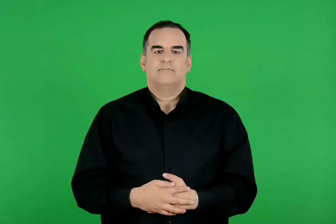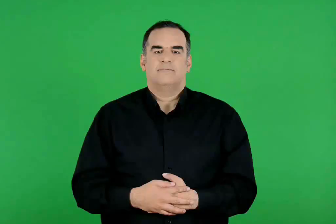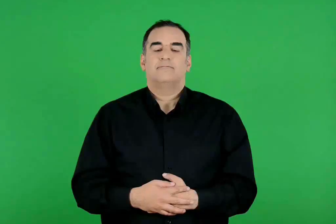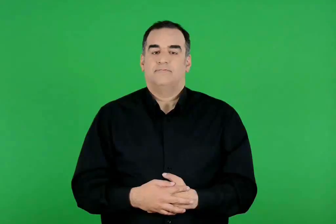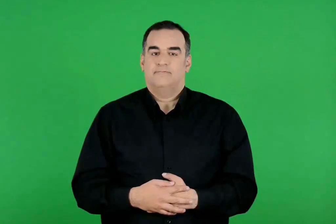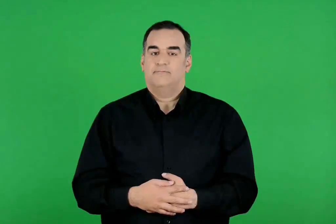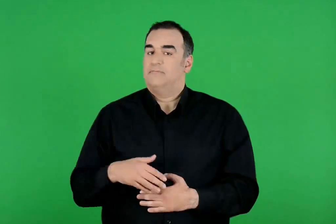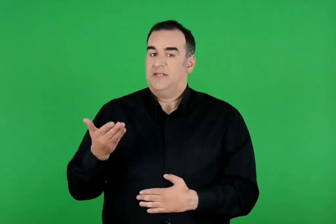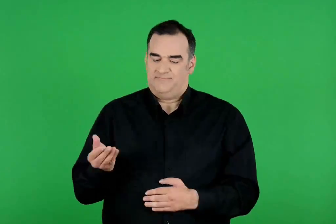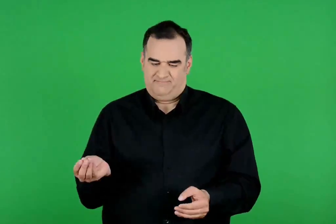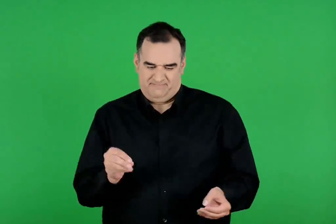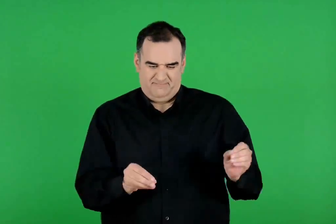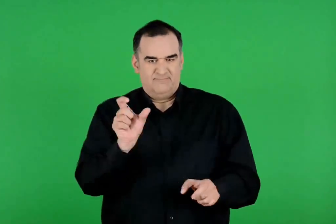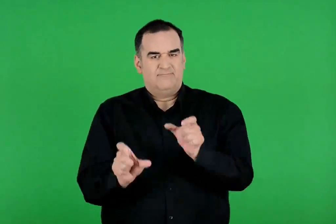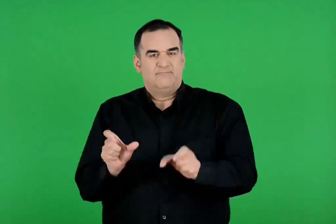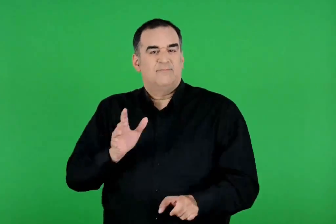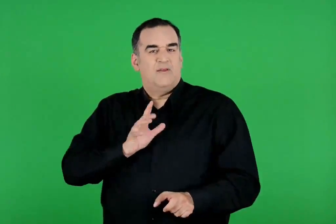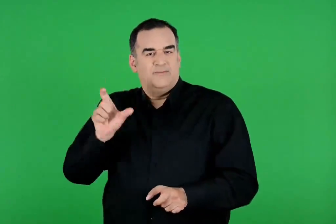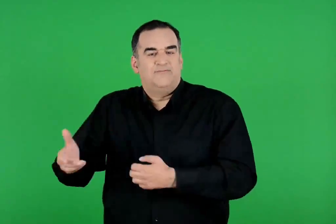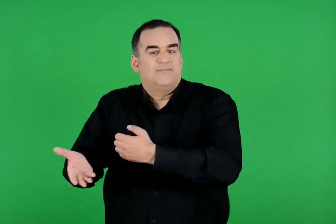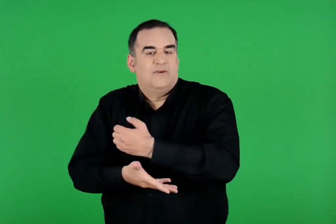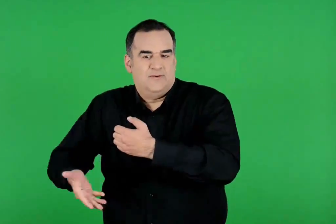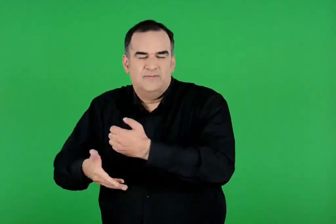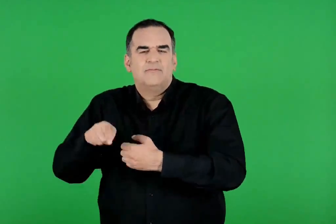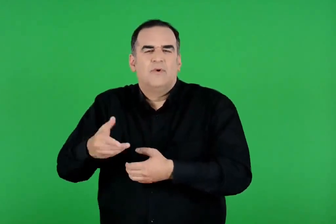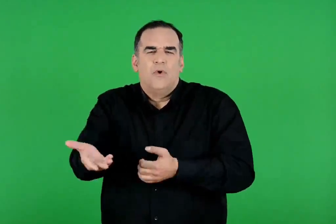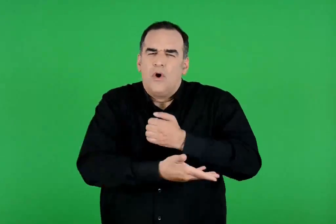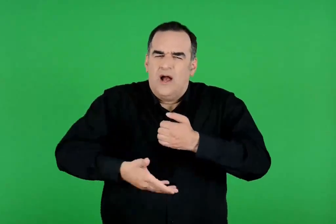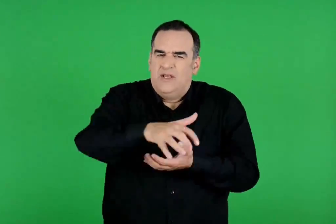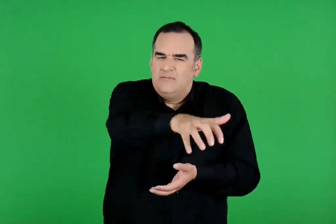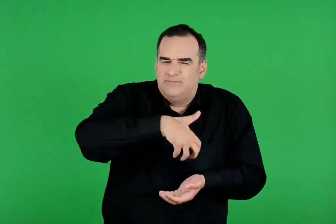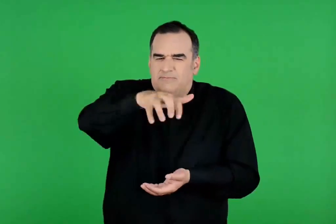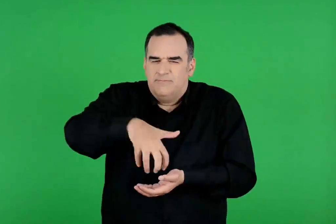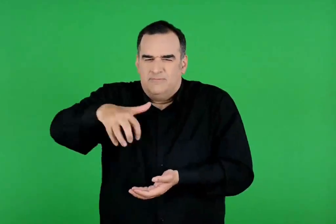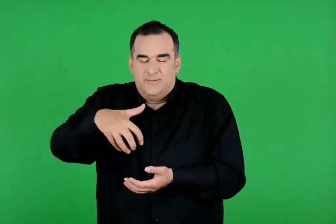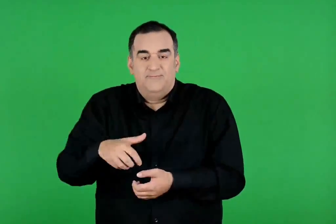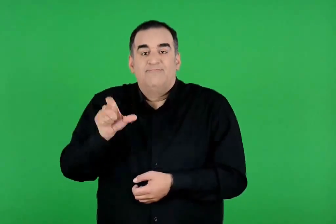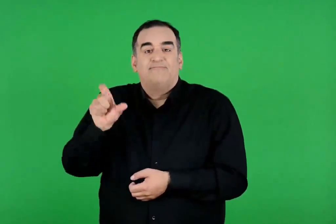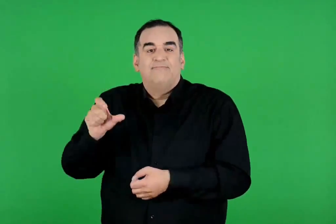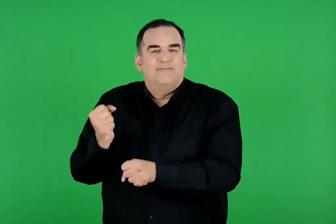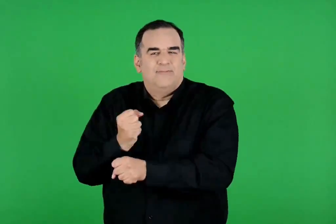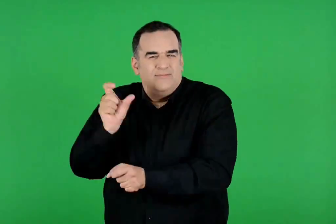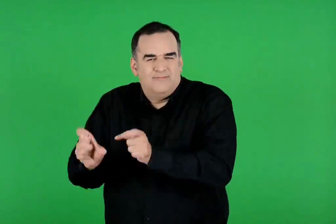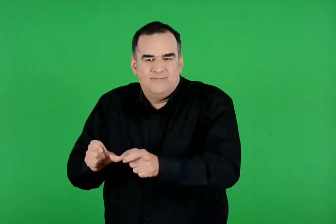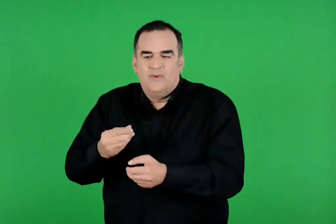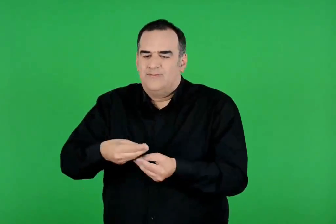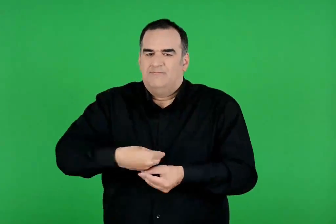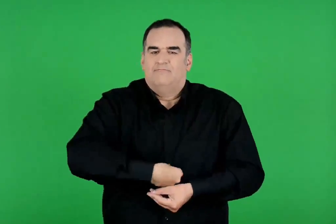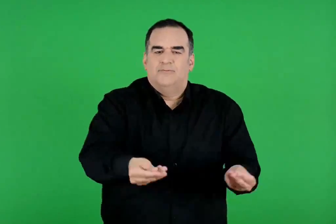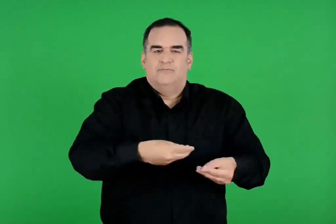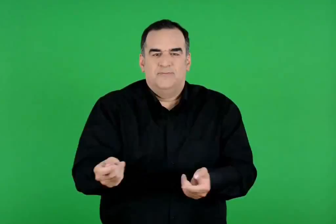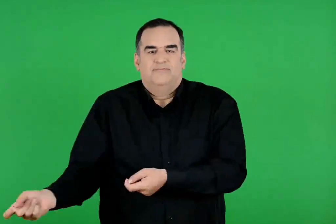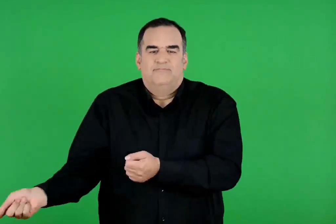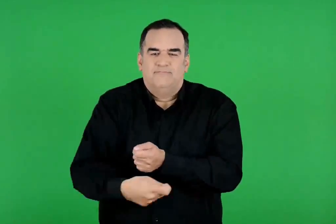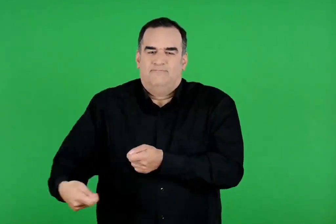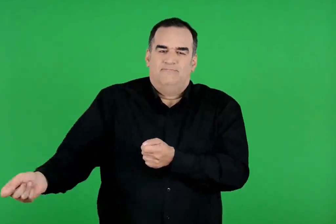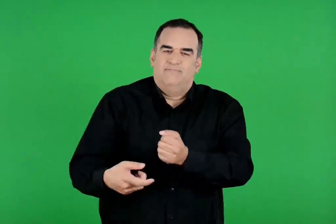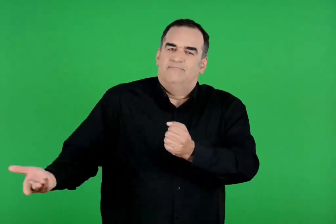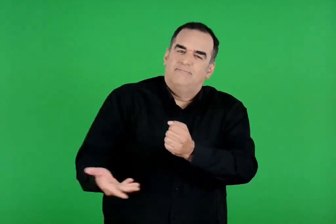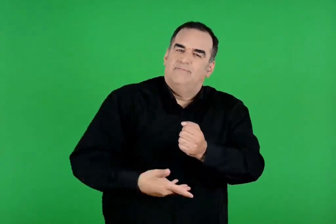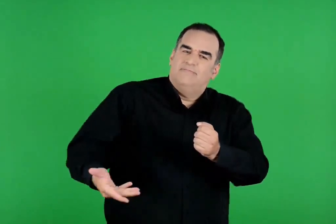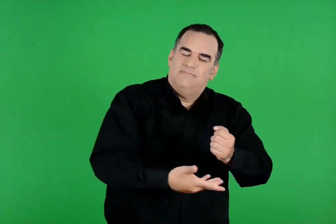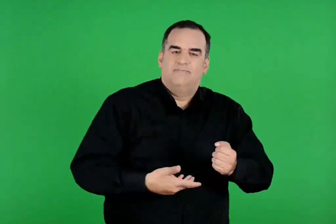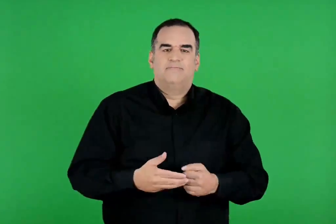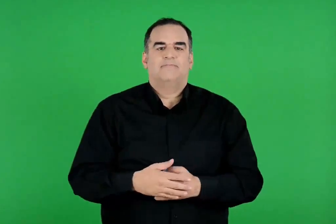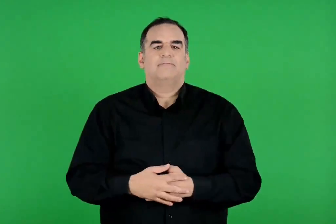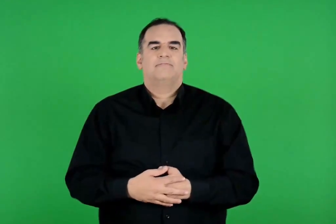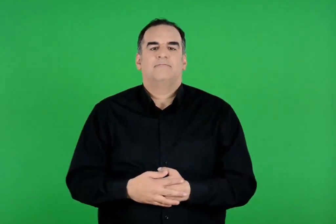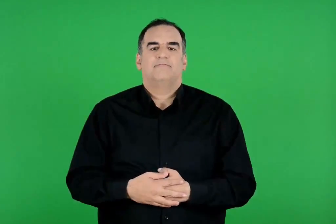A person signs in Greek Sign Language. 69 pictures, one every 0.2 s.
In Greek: έπειτα βάζει τους γεωργούς που όργωναν τα χωράφια τους , τους εργάτες που θέριζαν με τα δρεπάνια ,
